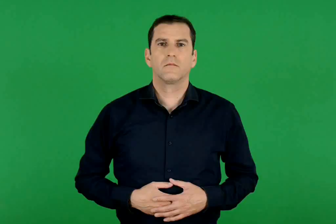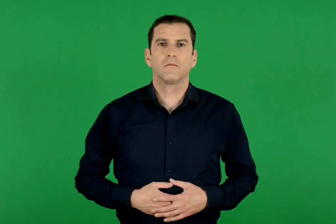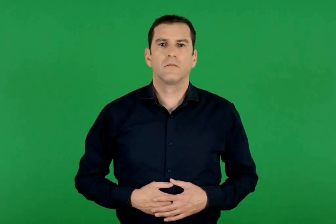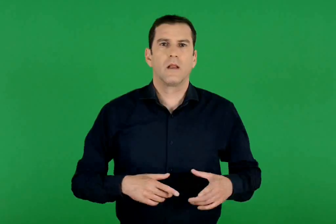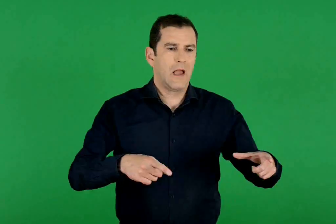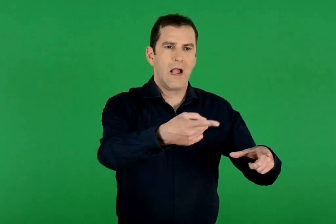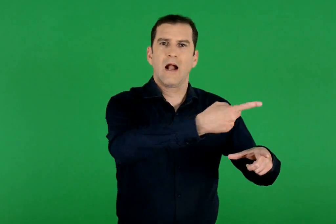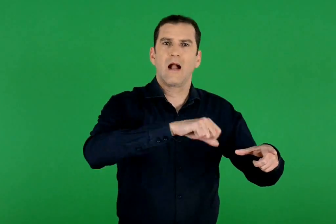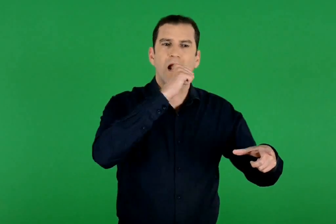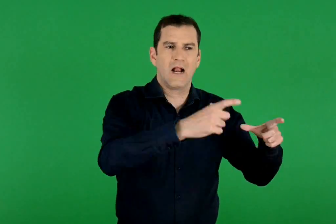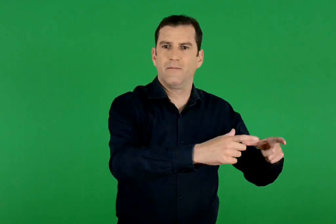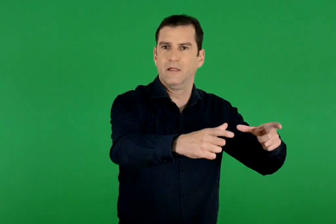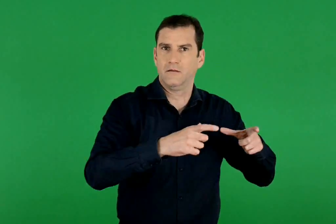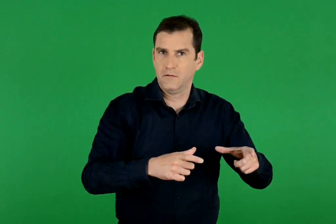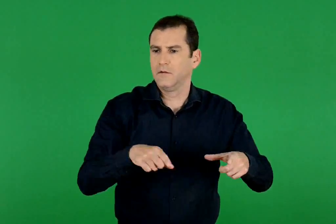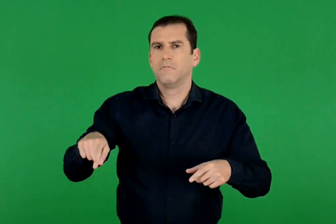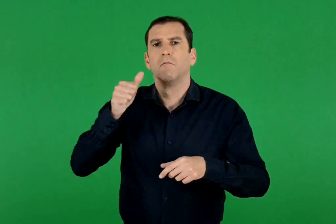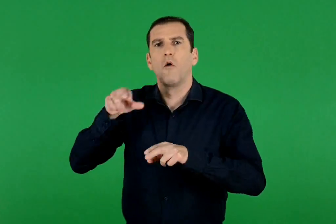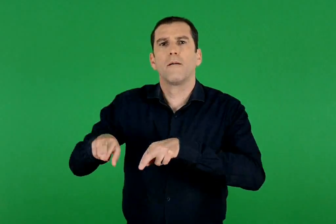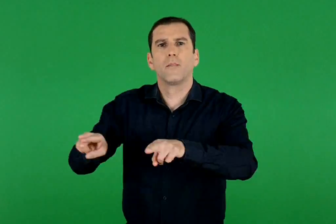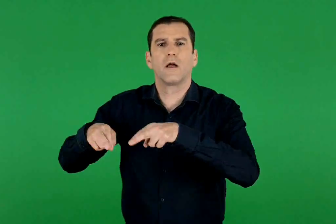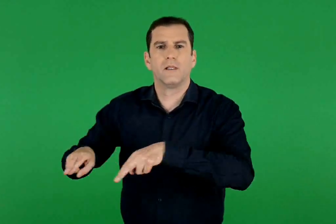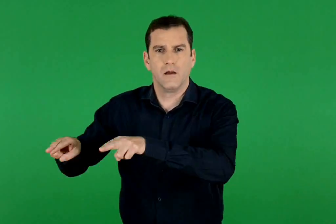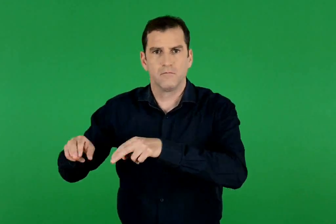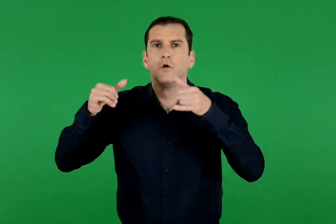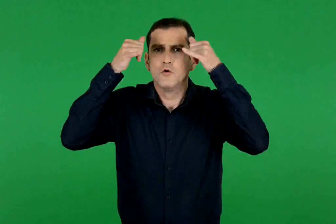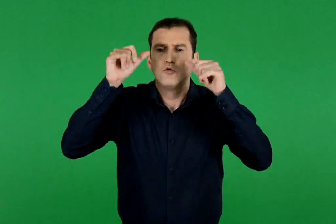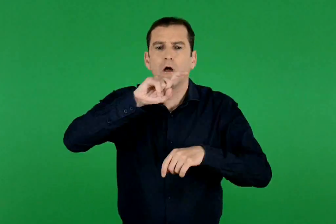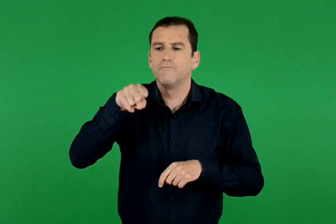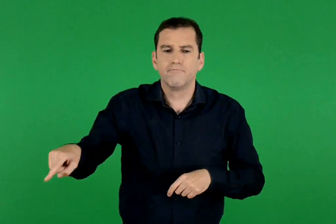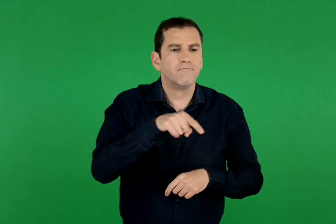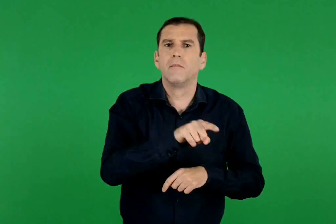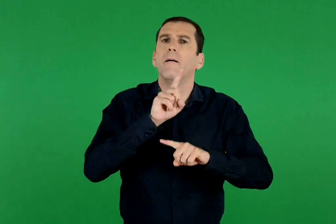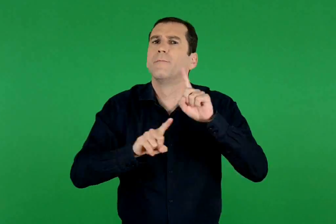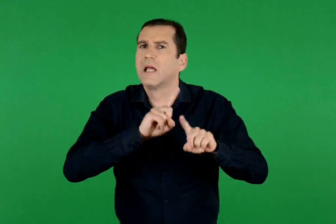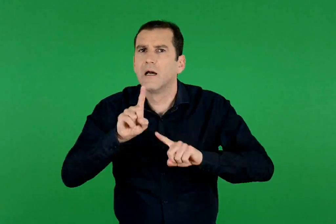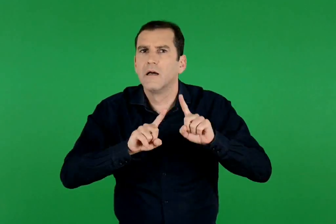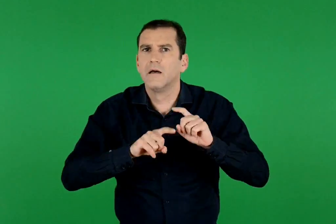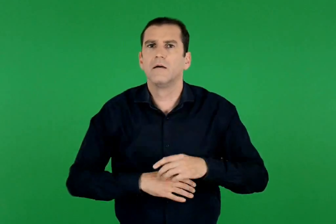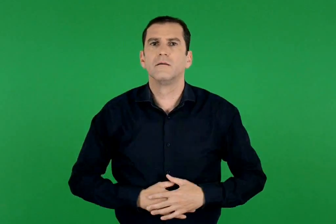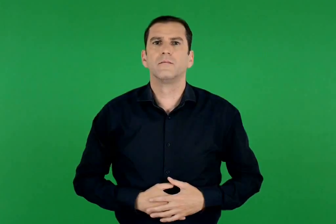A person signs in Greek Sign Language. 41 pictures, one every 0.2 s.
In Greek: ποια ζώα ζουν σε λίμνες και ποτάμια ;
